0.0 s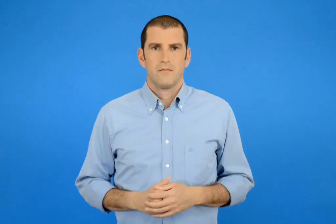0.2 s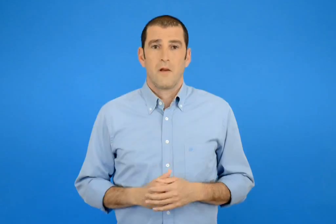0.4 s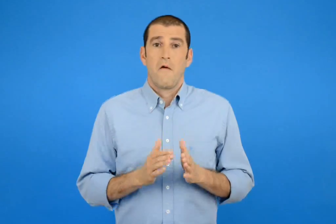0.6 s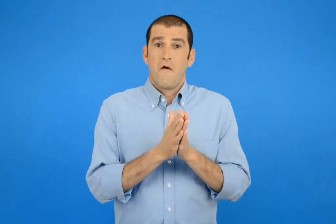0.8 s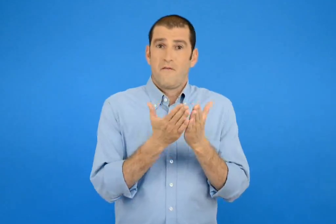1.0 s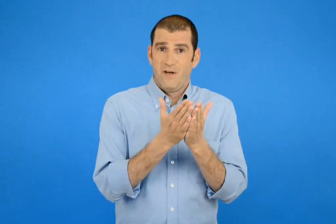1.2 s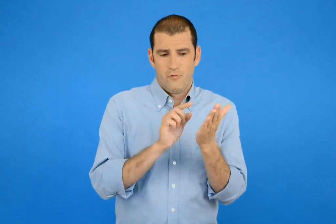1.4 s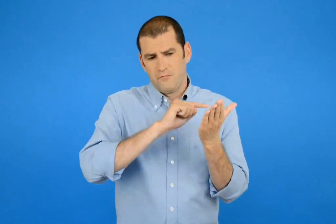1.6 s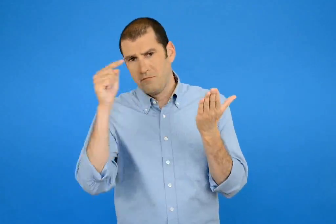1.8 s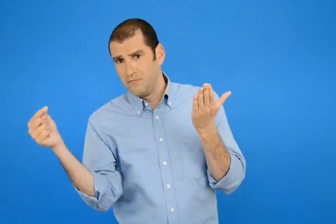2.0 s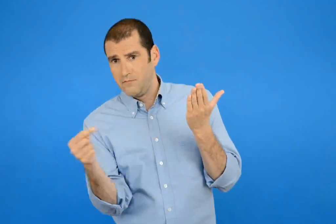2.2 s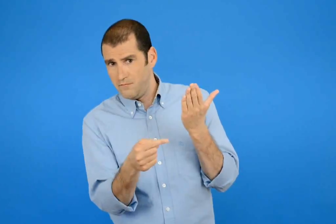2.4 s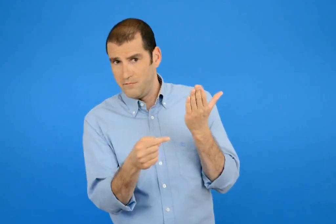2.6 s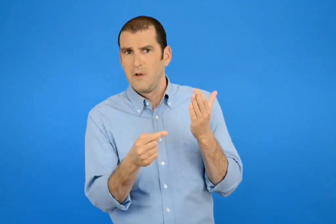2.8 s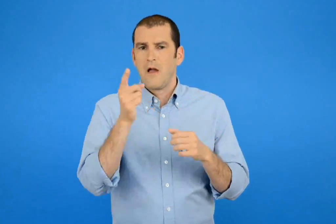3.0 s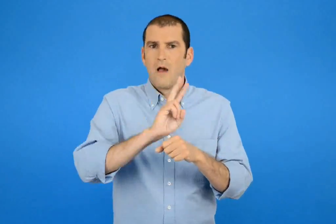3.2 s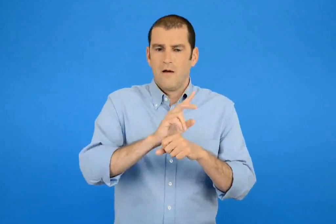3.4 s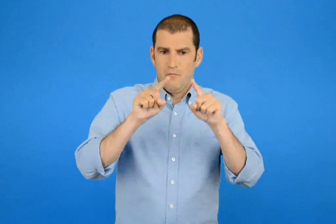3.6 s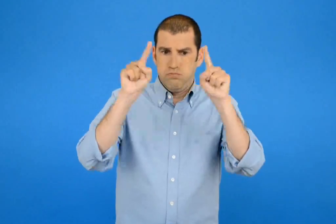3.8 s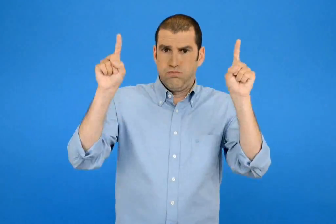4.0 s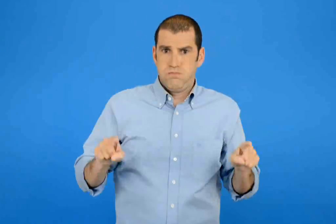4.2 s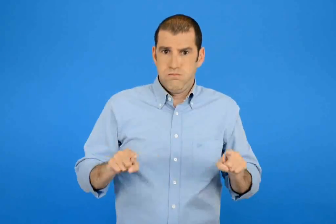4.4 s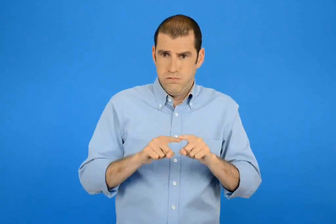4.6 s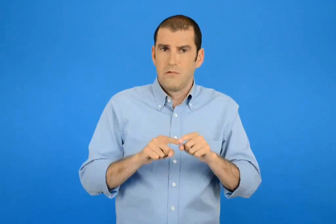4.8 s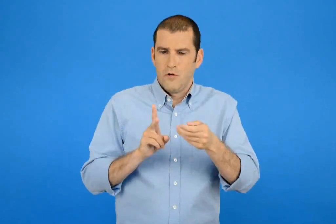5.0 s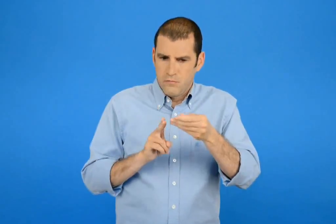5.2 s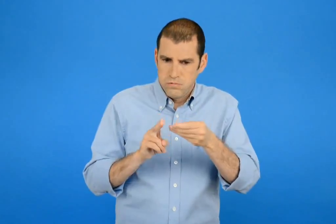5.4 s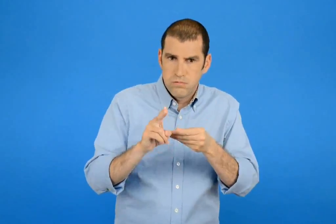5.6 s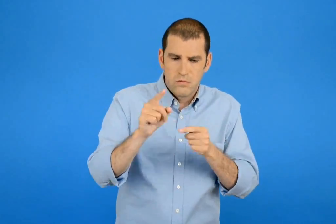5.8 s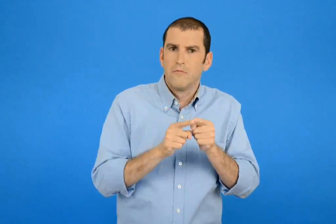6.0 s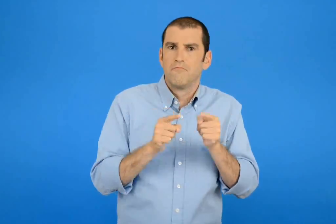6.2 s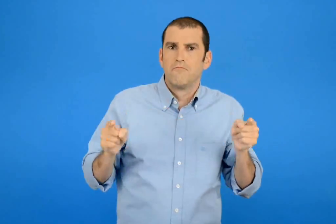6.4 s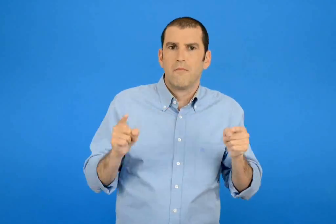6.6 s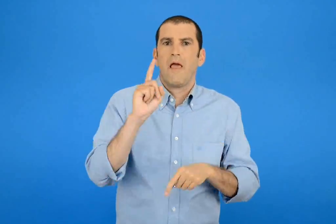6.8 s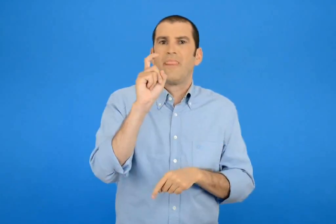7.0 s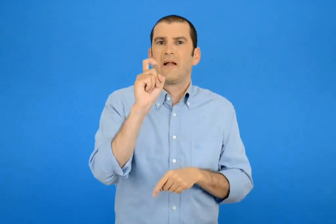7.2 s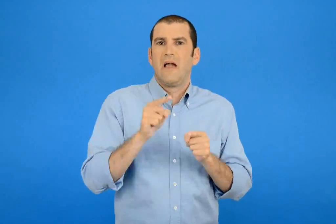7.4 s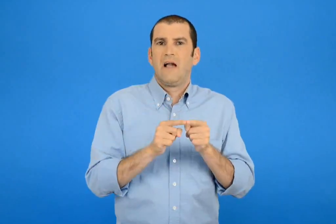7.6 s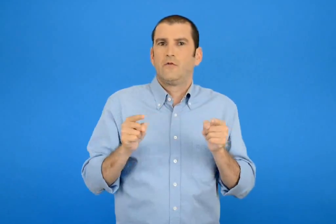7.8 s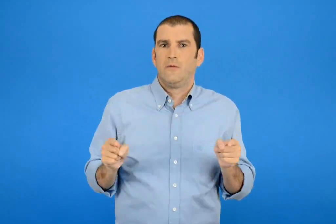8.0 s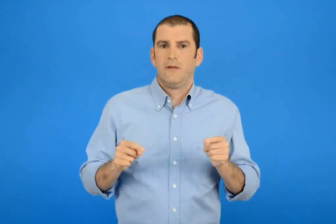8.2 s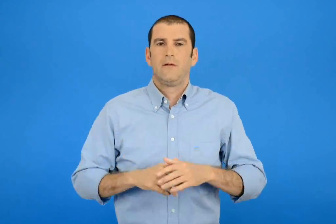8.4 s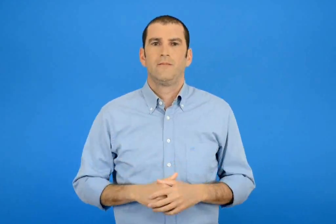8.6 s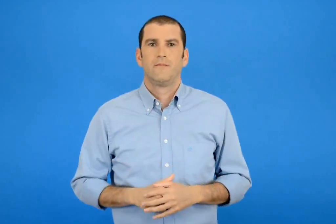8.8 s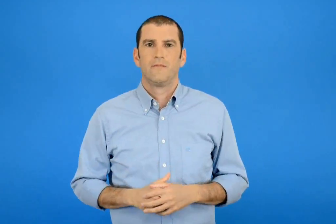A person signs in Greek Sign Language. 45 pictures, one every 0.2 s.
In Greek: από το παράρτημα κόβω το κομμάτι χαρτόνι που είναι 10 εκατοστόμετρα
